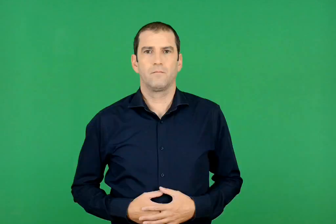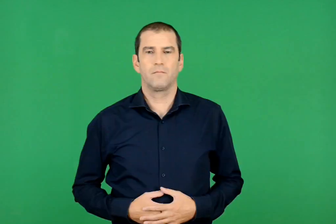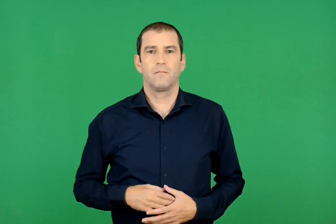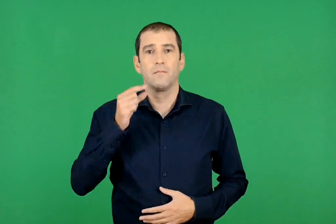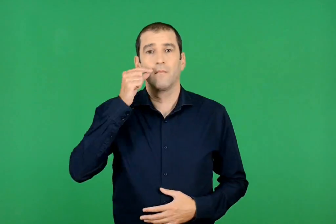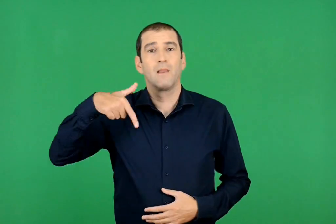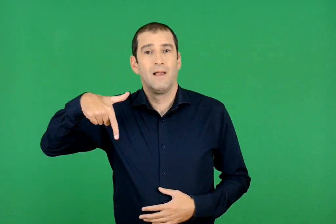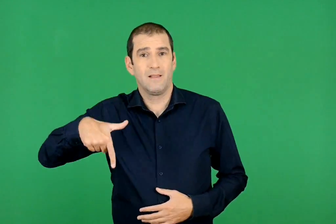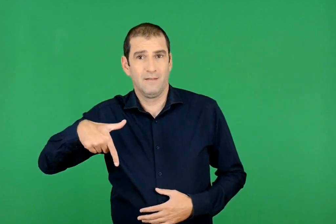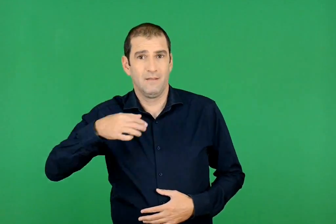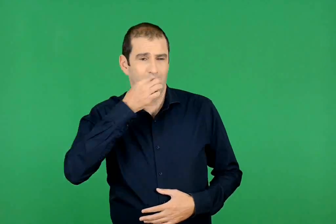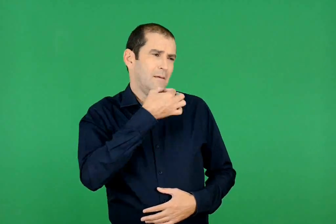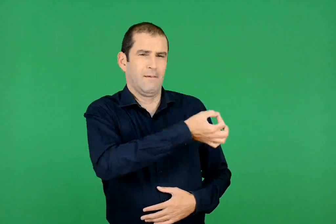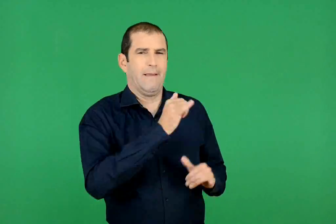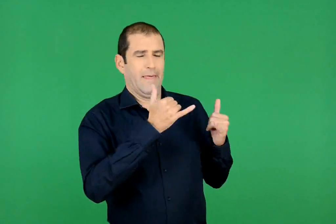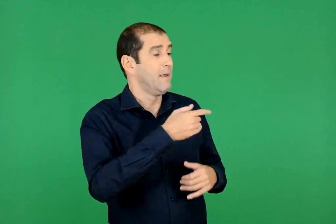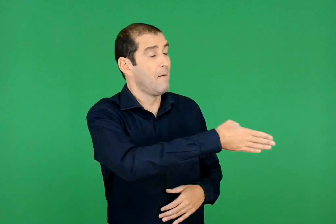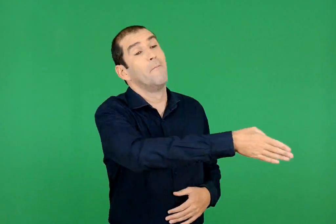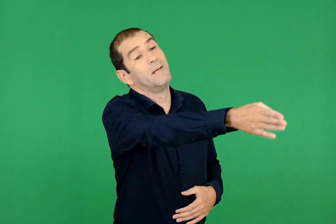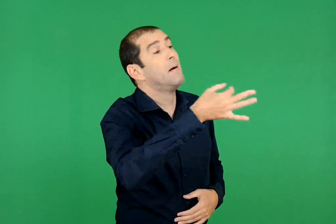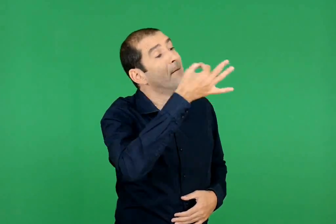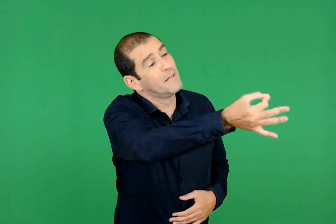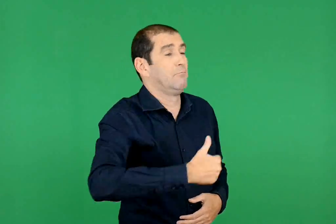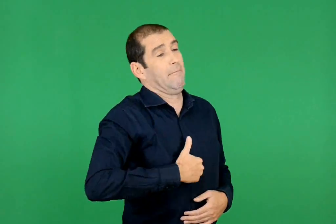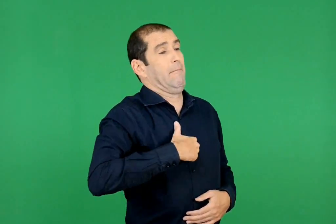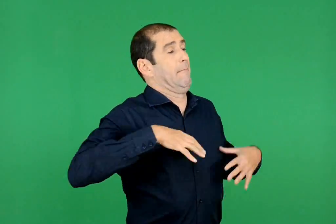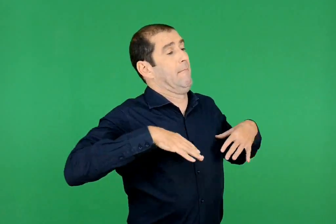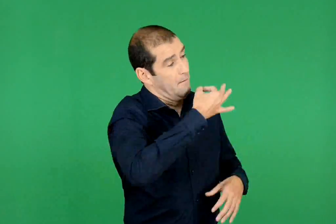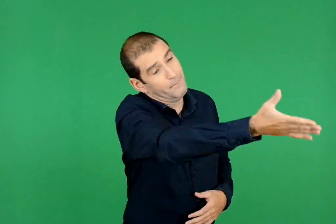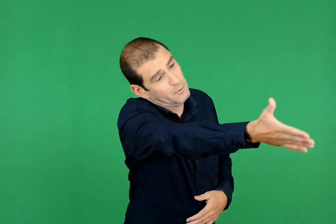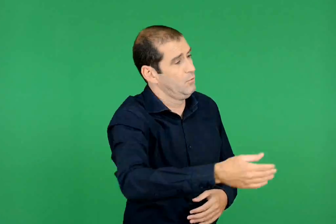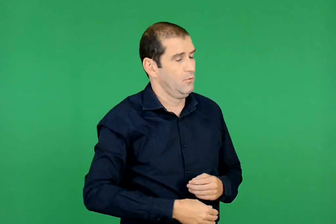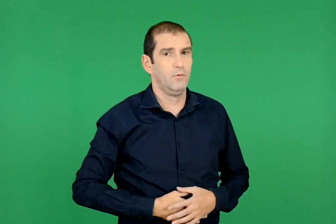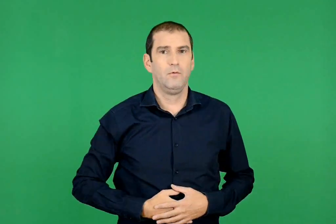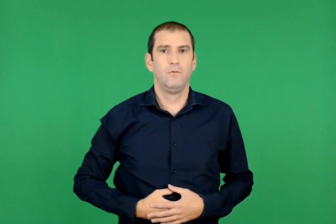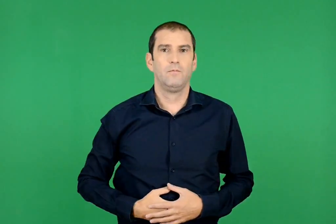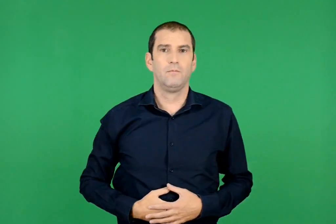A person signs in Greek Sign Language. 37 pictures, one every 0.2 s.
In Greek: τρέχα να το κοκορευτείς , τον ψευτομάλωσε ο γιάννης
